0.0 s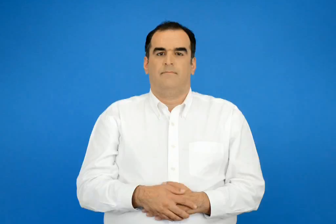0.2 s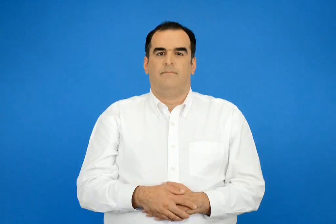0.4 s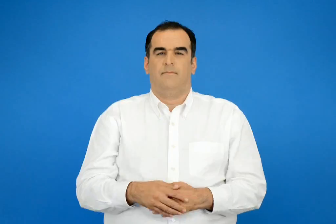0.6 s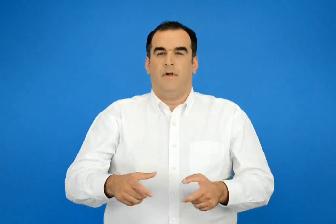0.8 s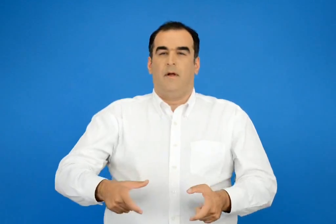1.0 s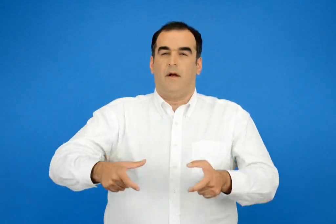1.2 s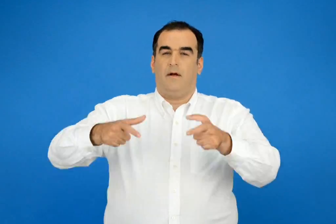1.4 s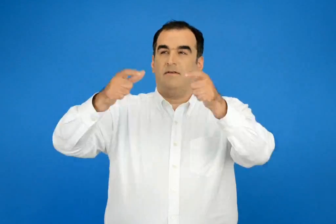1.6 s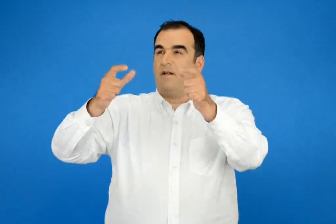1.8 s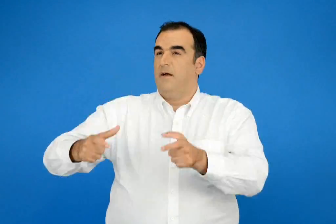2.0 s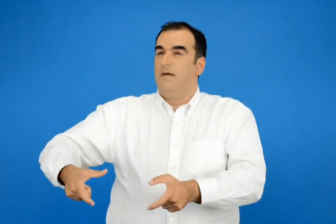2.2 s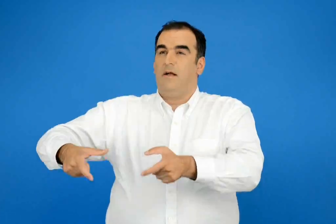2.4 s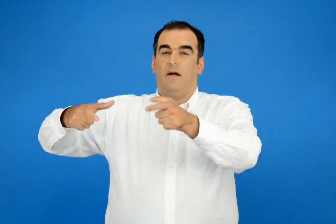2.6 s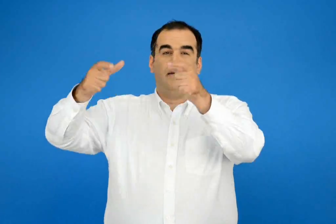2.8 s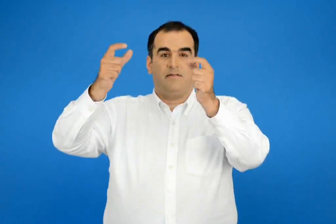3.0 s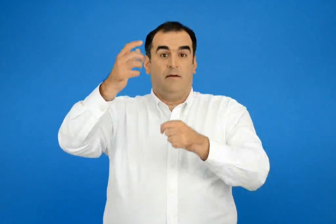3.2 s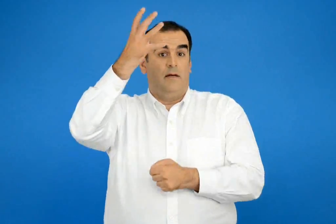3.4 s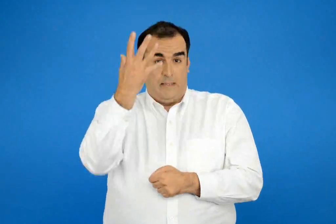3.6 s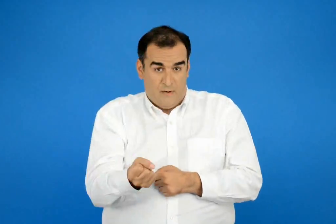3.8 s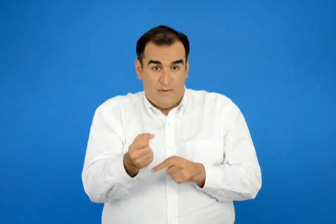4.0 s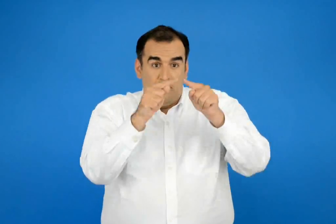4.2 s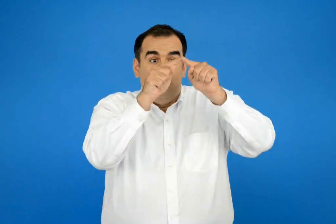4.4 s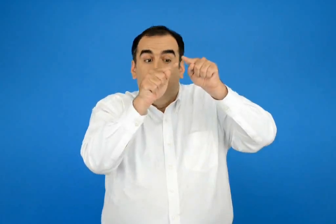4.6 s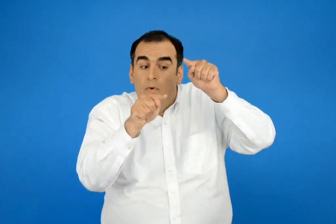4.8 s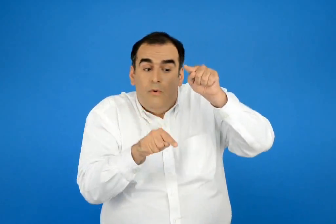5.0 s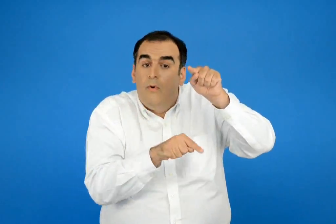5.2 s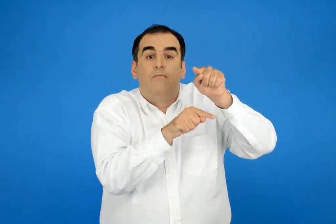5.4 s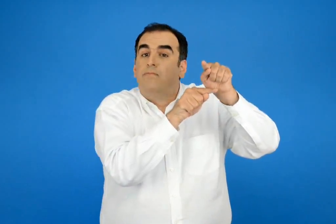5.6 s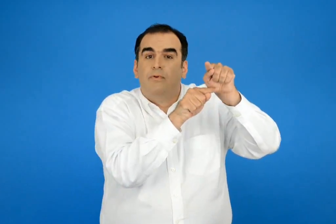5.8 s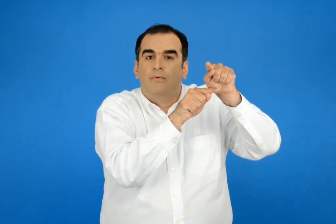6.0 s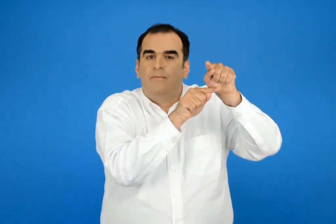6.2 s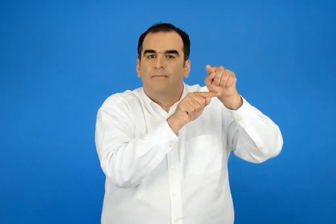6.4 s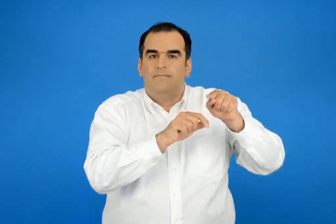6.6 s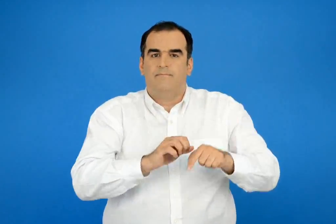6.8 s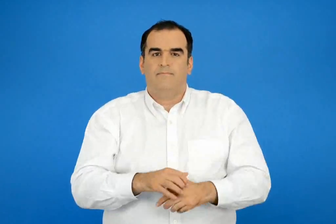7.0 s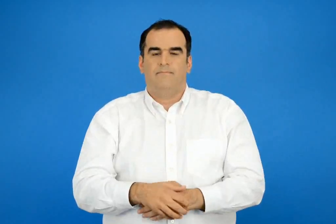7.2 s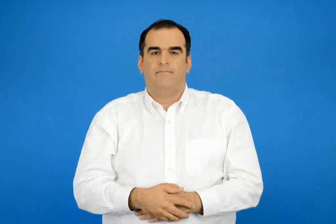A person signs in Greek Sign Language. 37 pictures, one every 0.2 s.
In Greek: που υπάρχουν κάστρα ;
